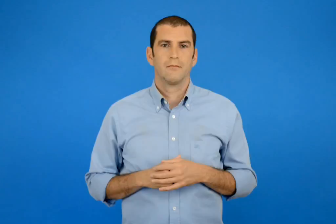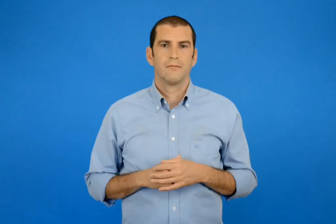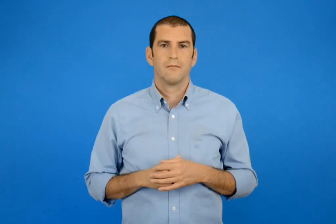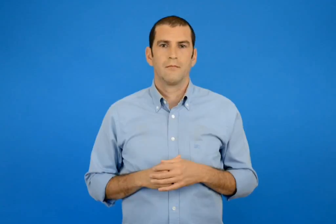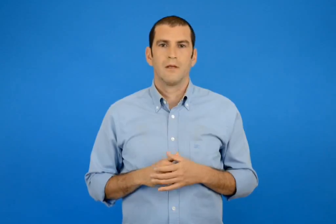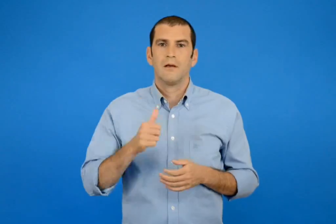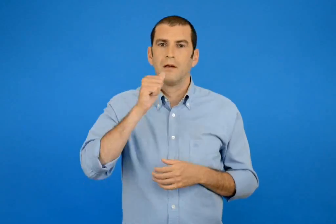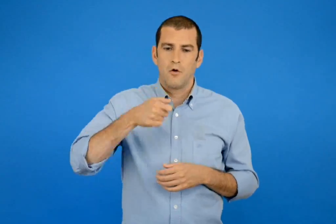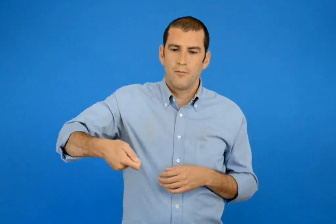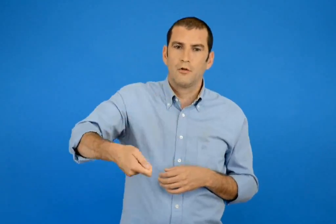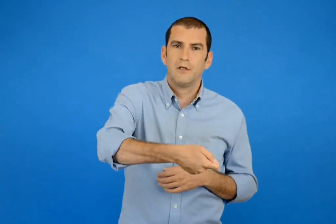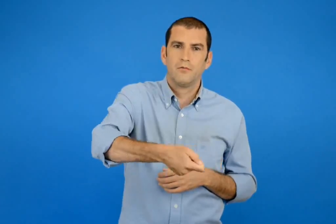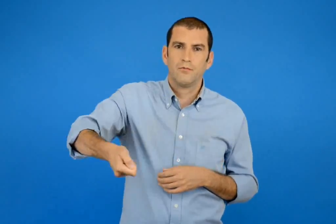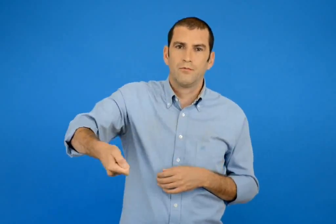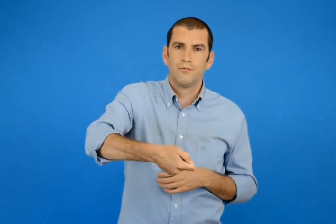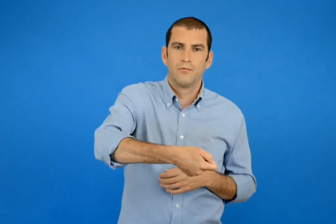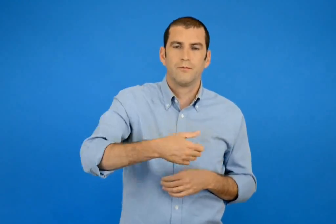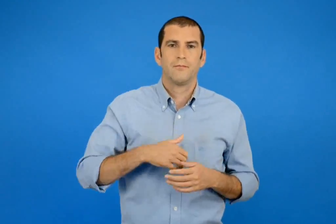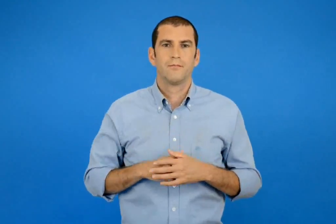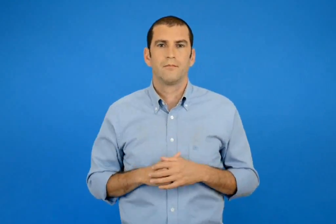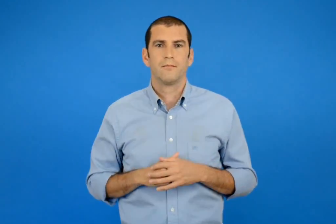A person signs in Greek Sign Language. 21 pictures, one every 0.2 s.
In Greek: ποτιστήρι
